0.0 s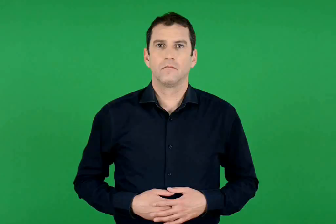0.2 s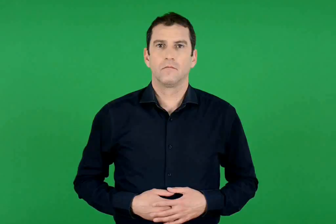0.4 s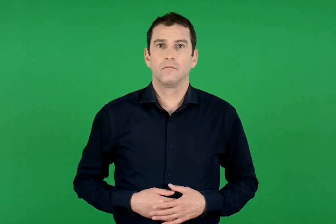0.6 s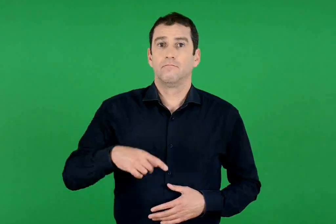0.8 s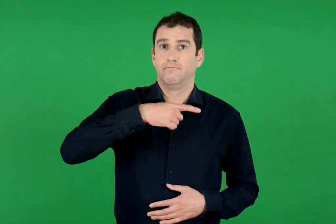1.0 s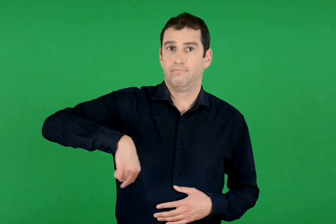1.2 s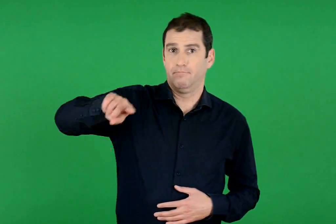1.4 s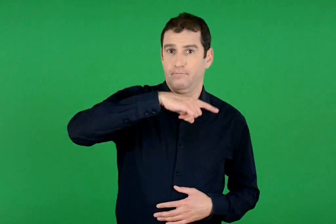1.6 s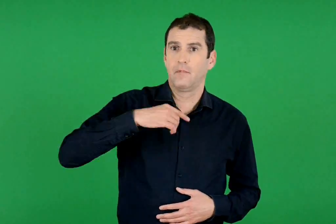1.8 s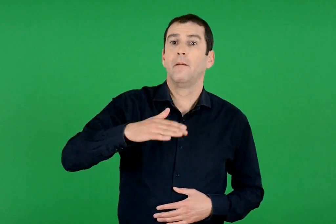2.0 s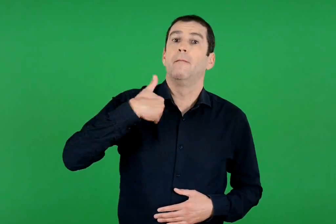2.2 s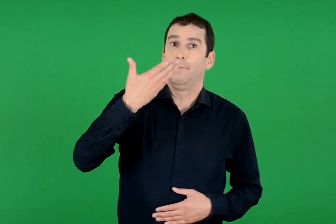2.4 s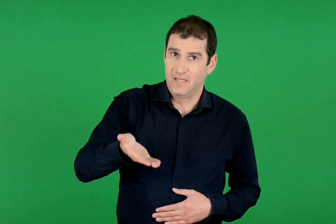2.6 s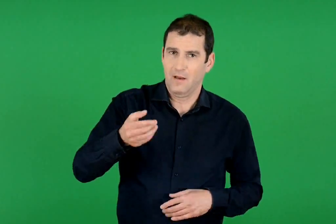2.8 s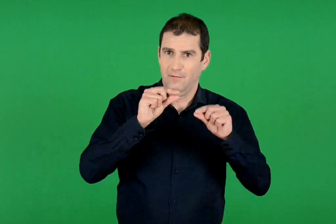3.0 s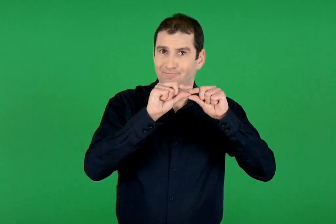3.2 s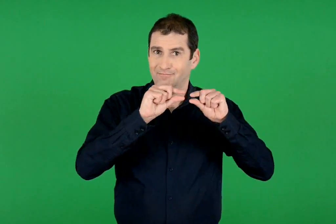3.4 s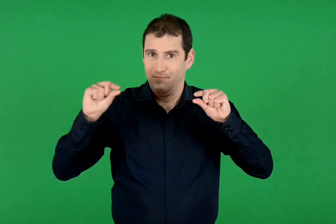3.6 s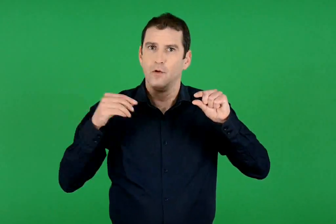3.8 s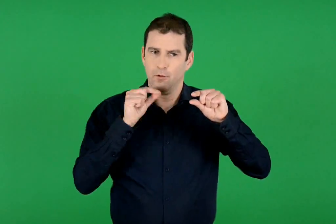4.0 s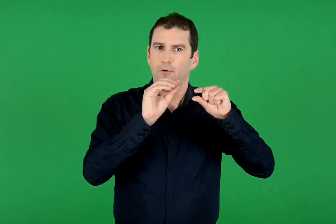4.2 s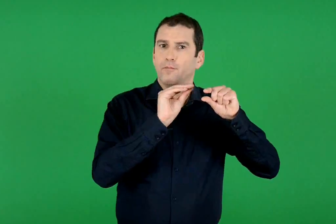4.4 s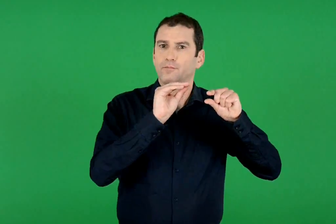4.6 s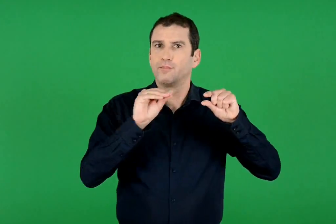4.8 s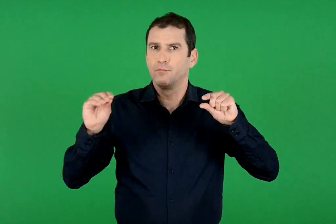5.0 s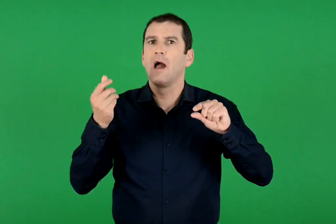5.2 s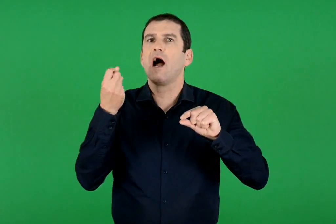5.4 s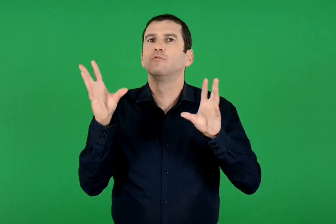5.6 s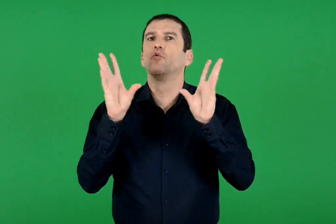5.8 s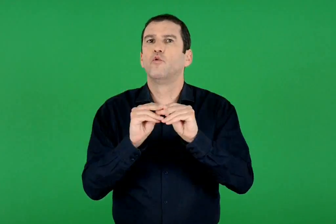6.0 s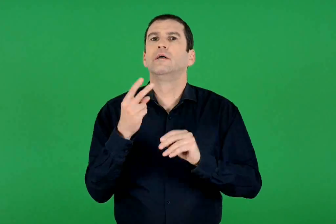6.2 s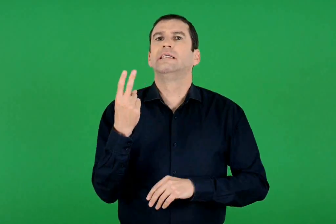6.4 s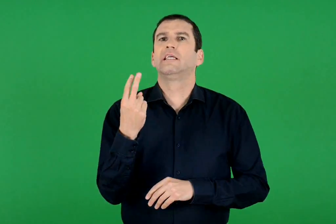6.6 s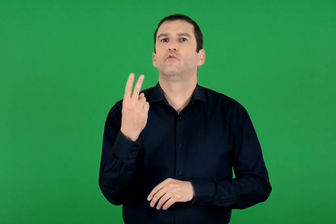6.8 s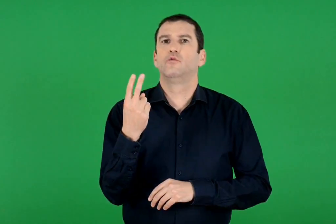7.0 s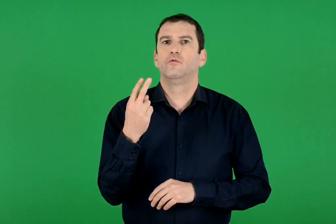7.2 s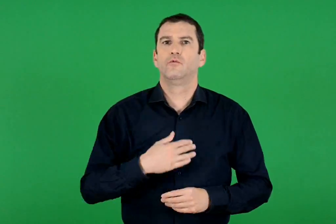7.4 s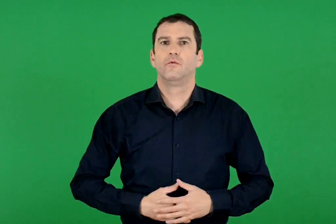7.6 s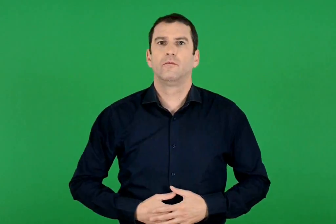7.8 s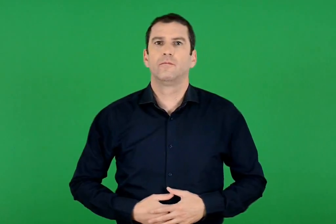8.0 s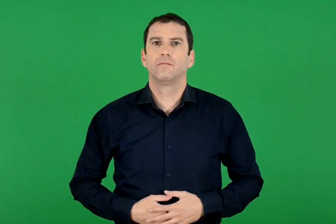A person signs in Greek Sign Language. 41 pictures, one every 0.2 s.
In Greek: συνεχίζουμε γράφοντας τα γράμματα που αντιστοιχούν στους ζυγούς αριθμούς
